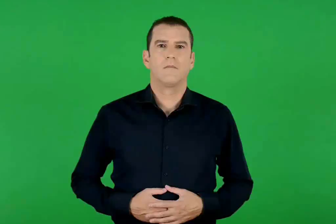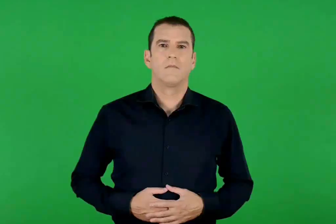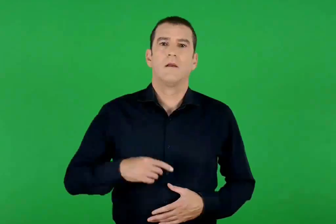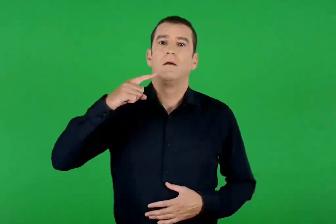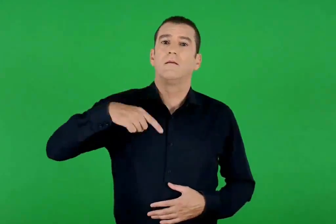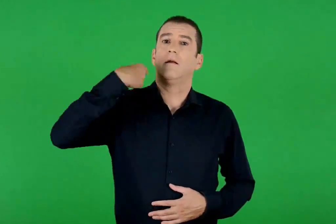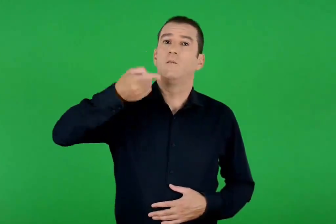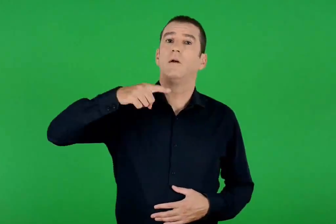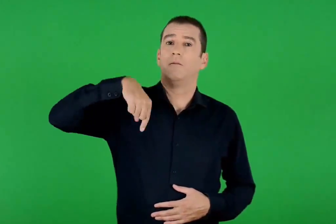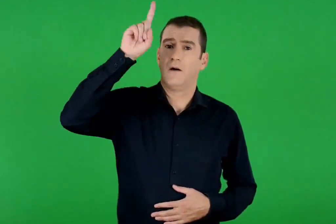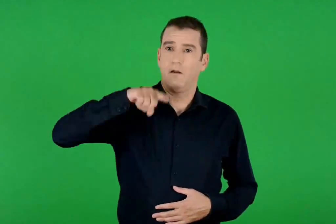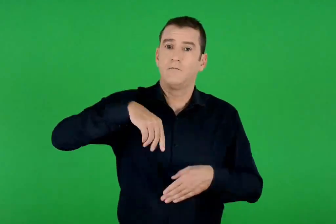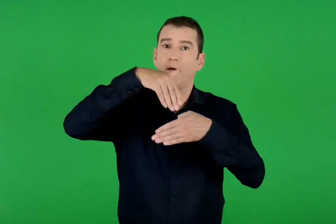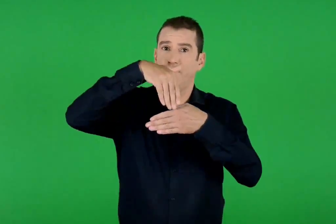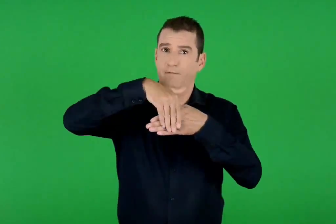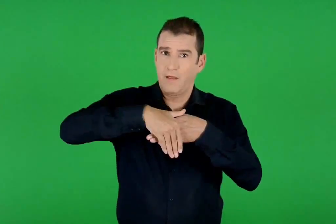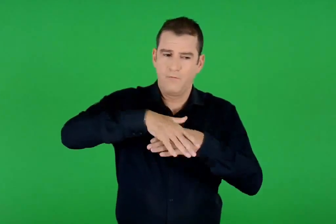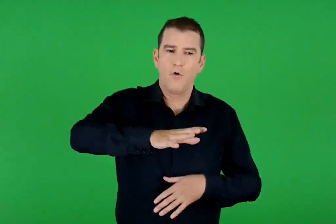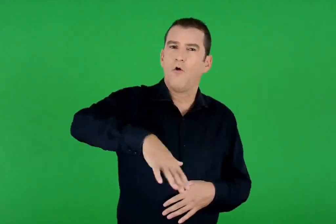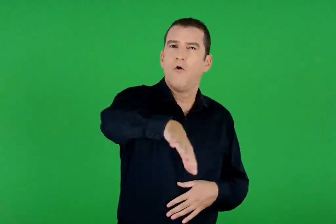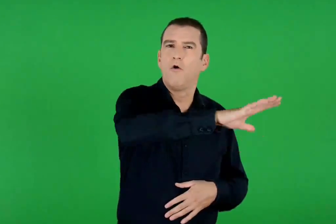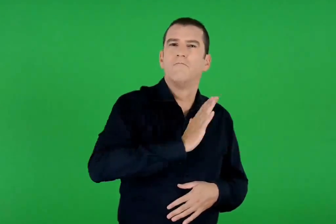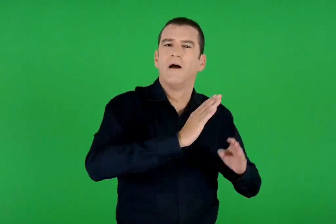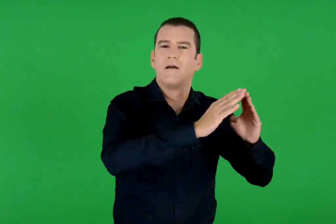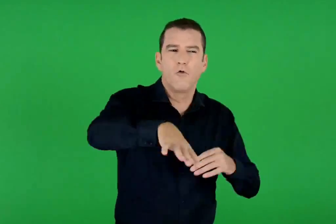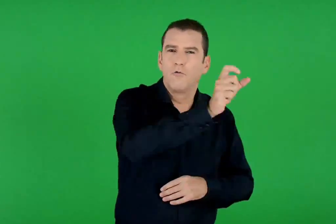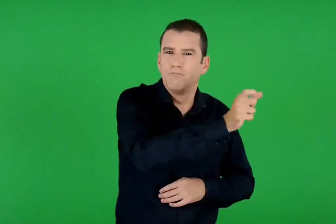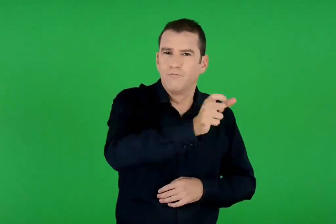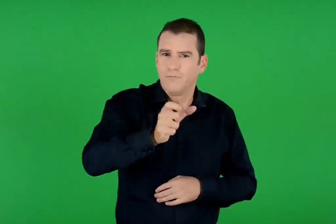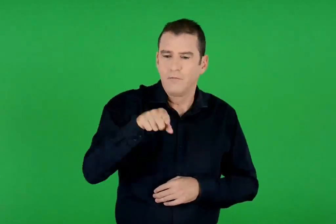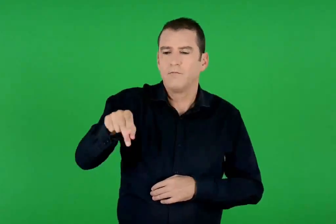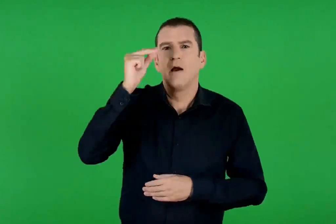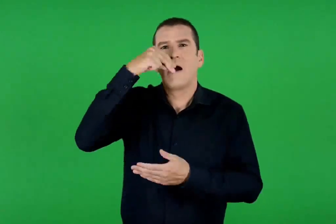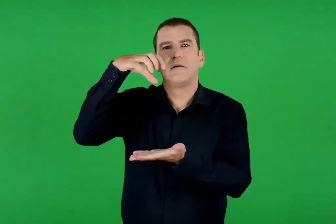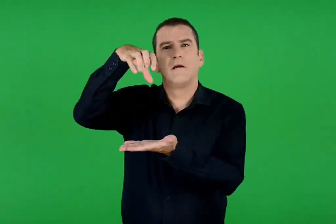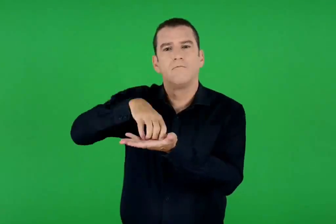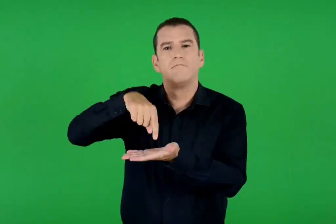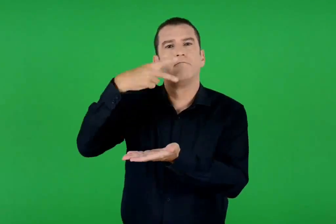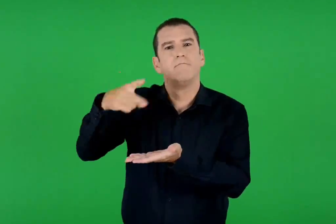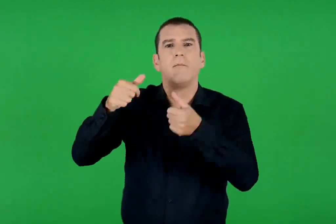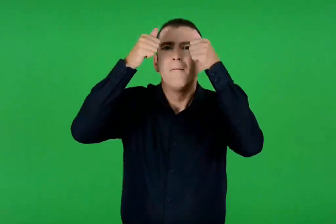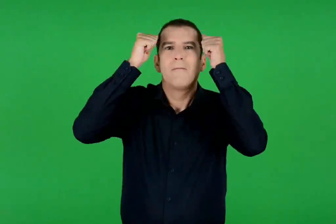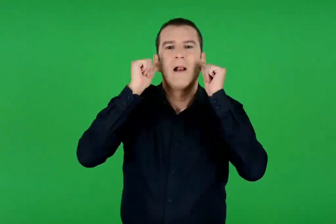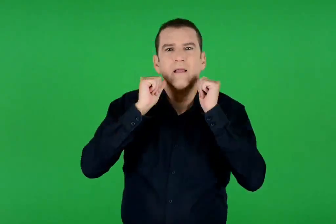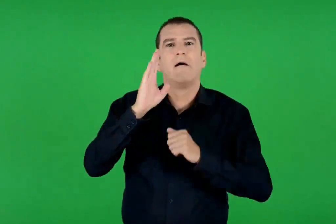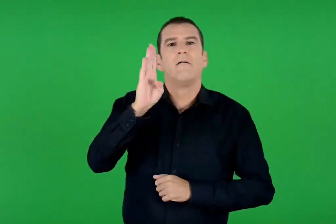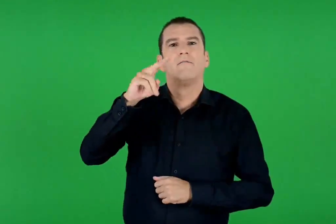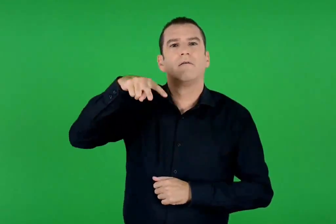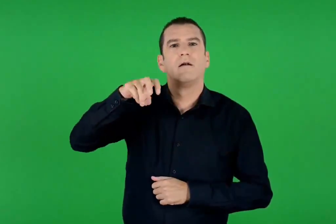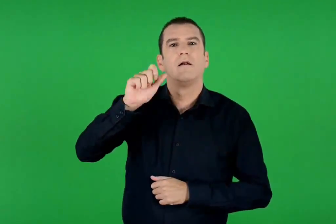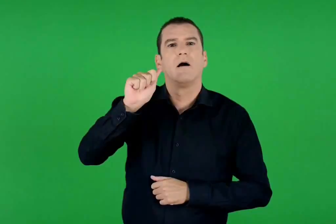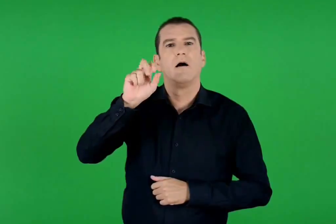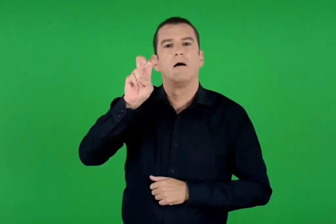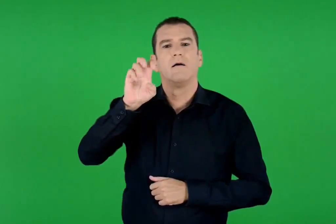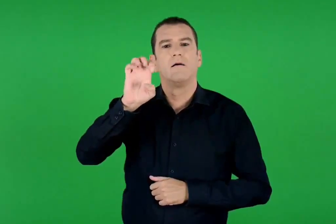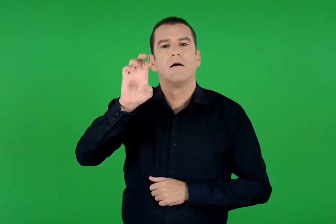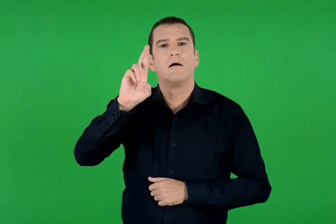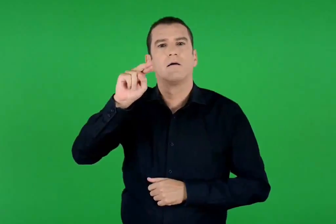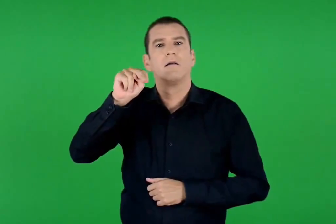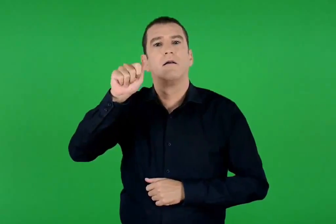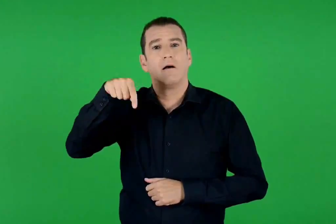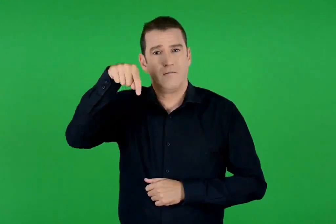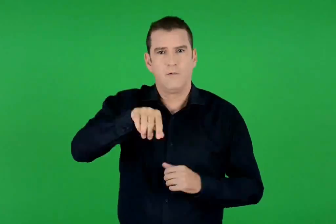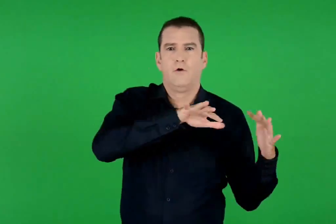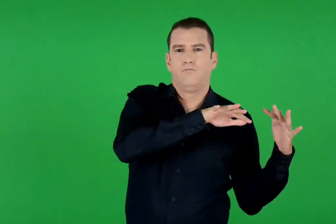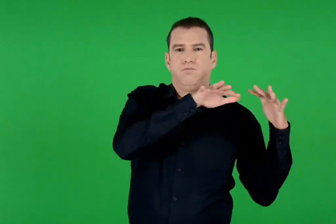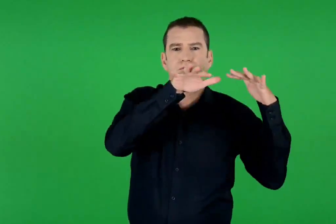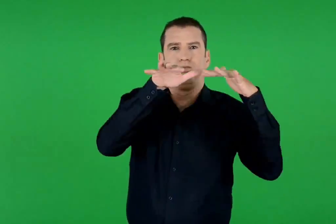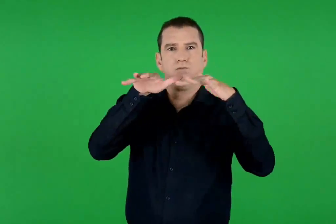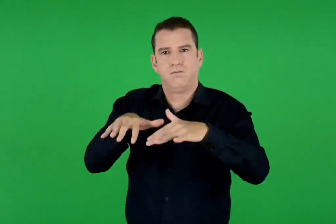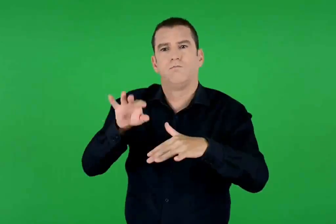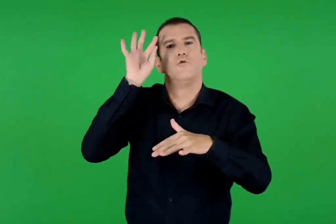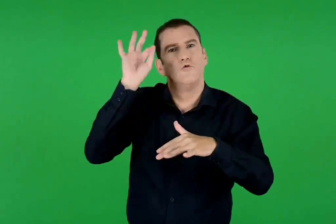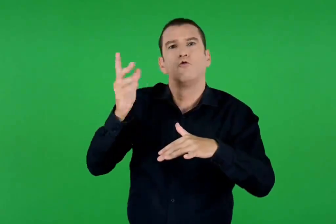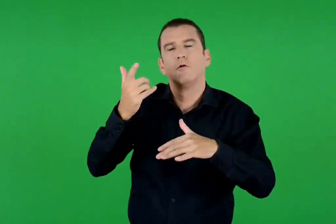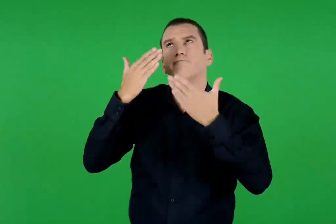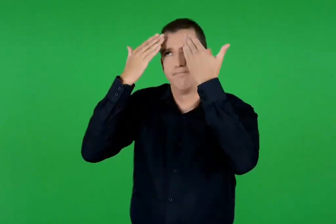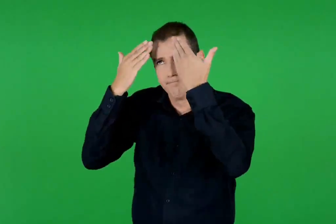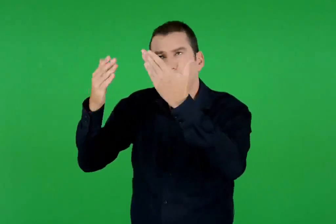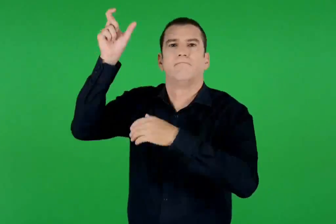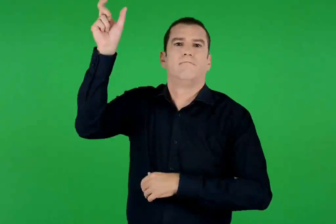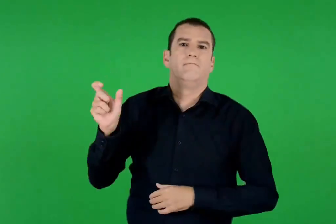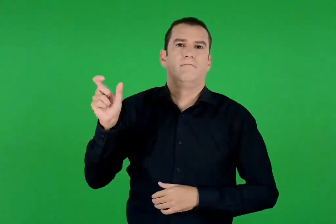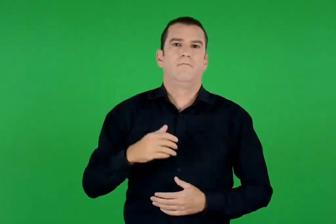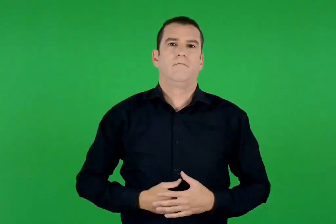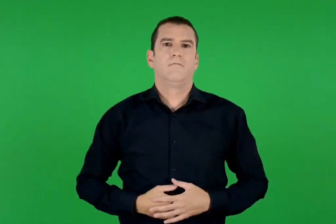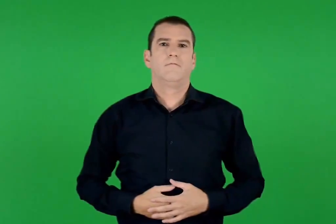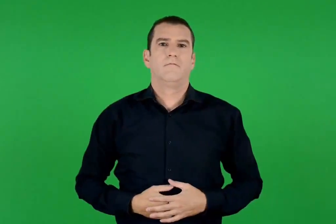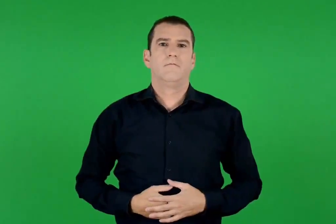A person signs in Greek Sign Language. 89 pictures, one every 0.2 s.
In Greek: το βράδυ της επόμενης μέρας , όλοι οι κάτοικοι συγκεντρώθηκαν στον ιερό ναό της παναγίας των βλαχερνών , για να εκφράσουν την ευγνωμοσύνη τους
